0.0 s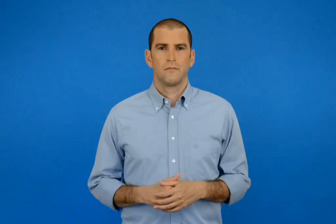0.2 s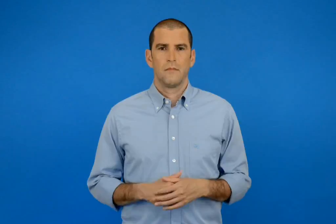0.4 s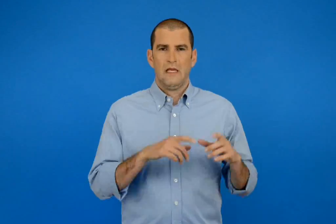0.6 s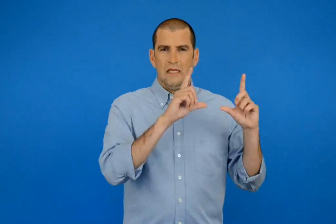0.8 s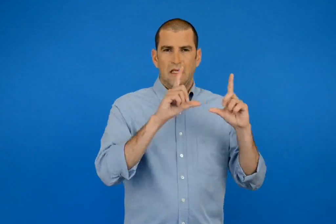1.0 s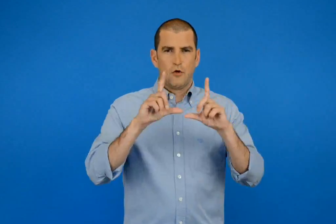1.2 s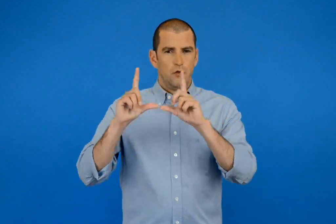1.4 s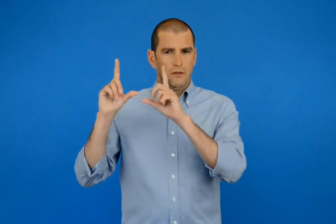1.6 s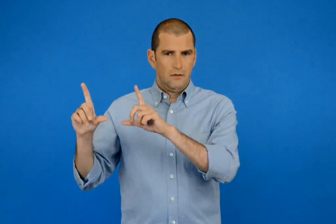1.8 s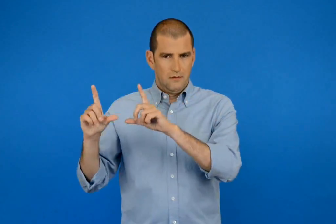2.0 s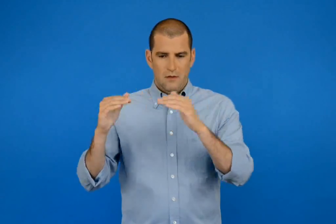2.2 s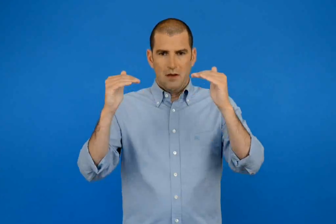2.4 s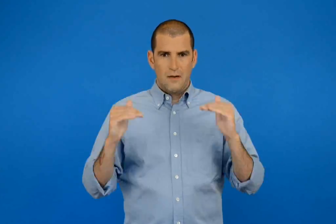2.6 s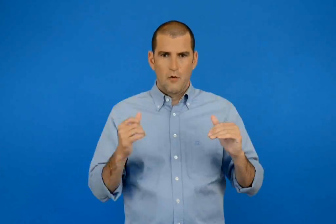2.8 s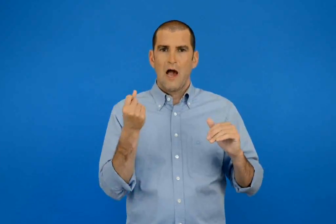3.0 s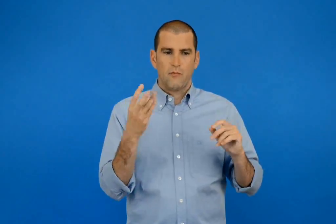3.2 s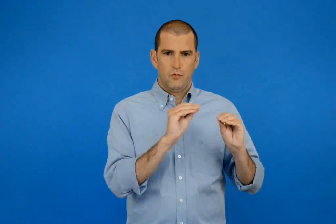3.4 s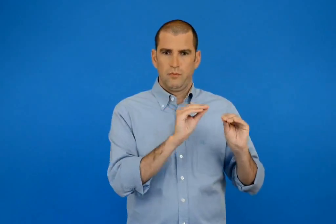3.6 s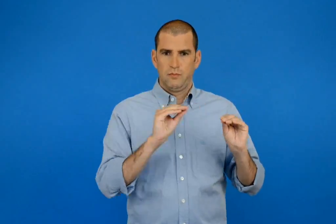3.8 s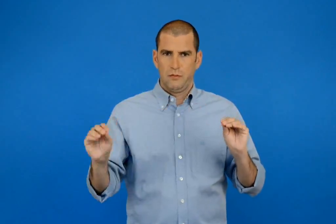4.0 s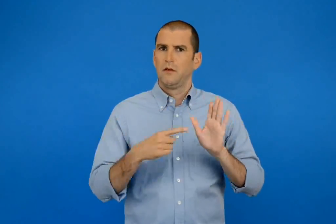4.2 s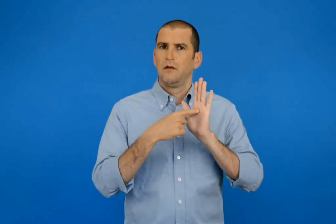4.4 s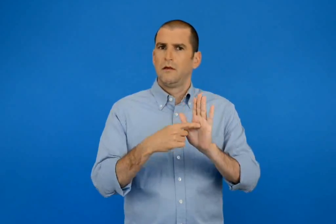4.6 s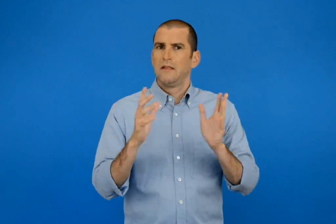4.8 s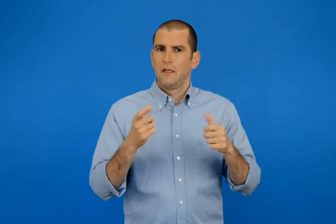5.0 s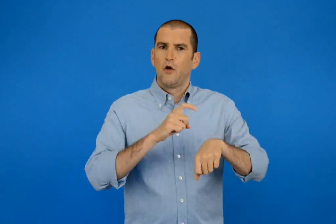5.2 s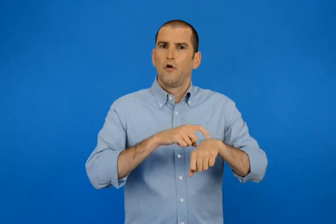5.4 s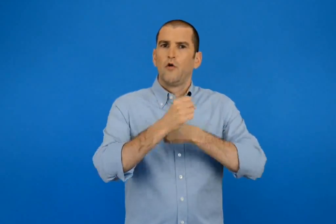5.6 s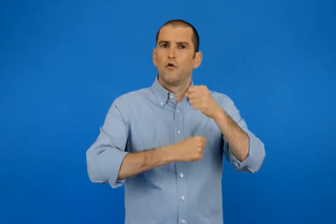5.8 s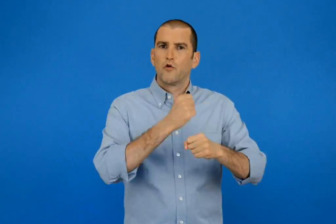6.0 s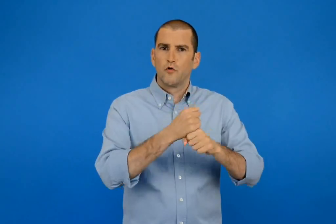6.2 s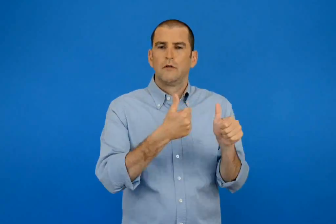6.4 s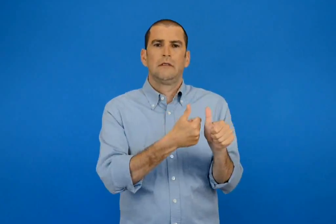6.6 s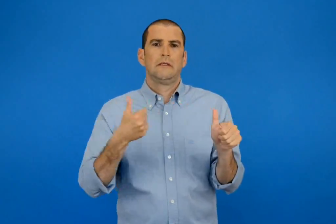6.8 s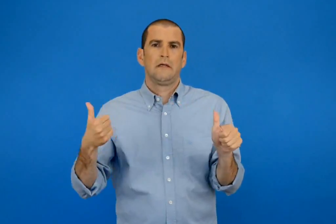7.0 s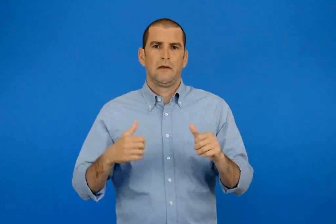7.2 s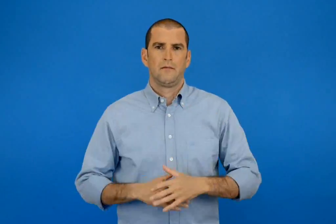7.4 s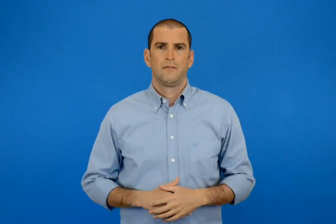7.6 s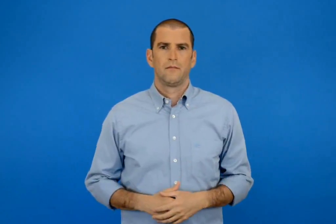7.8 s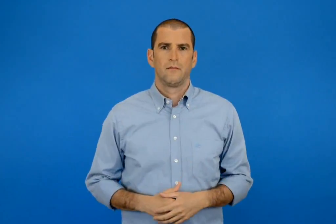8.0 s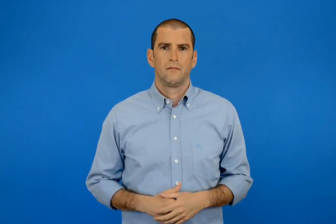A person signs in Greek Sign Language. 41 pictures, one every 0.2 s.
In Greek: βάζω αριθμούς στις εικόνες για να δείξω τη χρονική σειρά τους
